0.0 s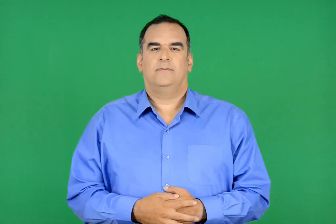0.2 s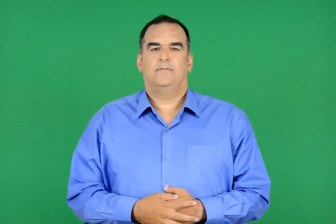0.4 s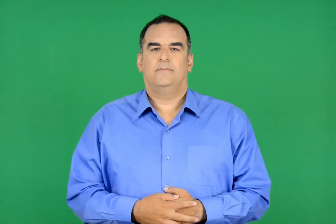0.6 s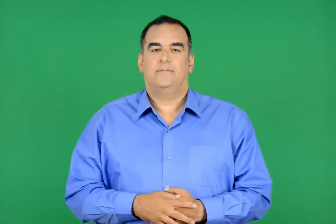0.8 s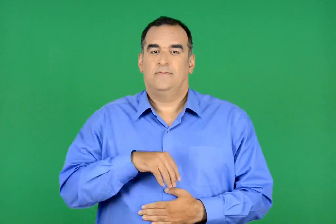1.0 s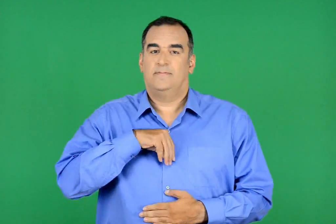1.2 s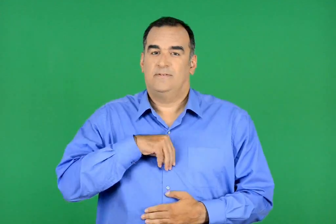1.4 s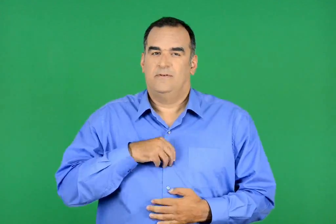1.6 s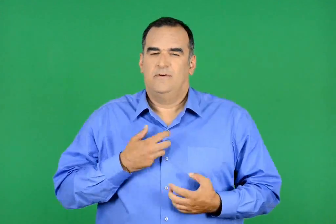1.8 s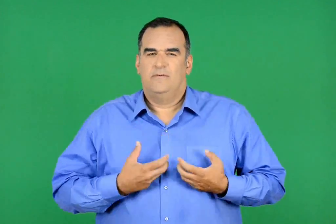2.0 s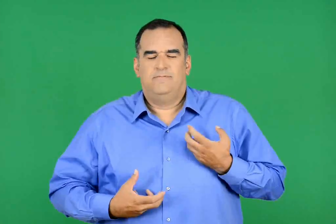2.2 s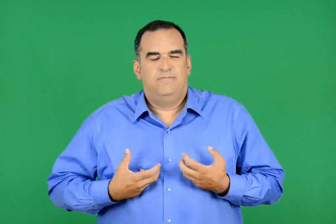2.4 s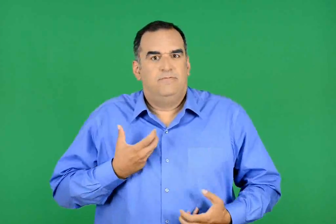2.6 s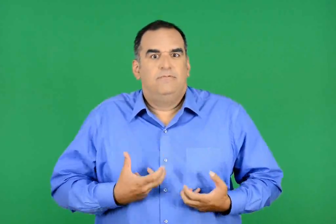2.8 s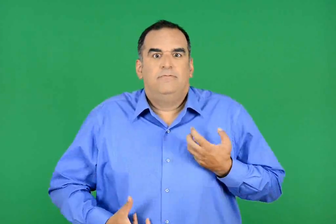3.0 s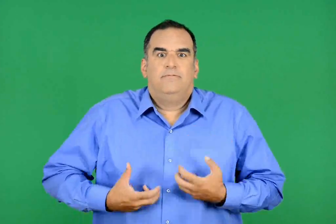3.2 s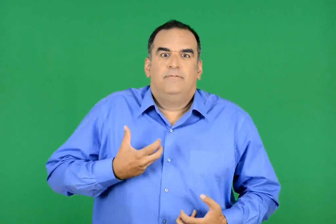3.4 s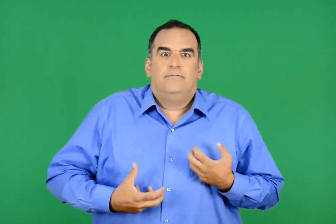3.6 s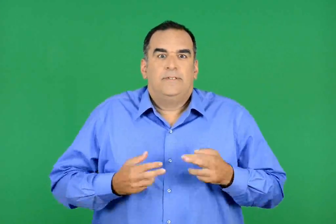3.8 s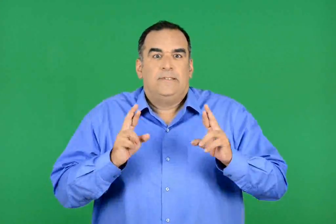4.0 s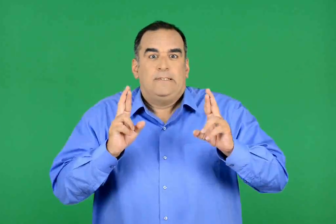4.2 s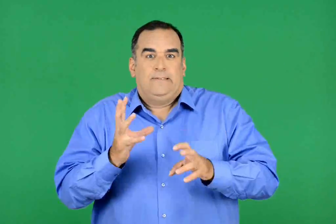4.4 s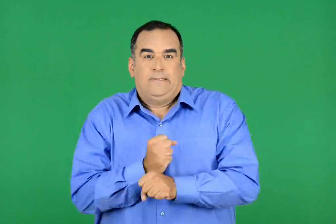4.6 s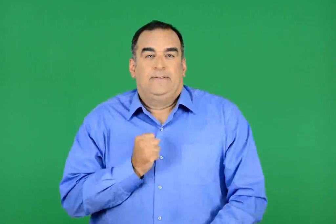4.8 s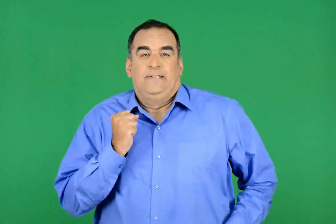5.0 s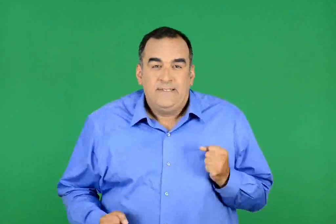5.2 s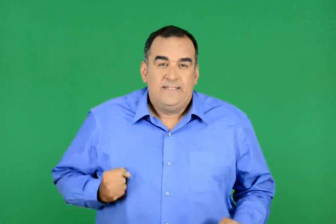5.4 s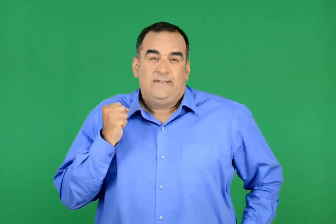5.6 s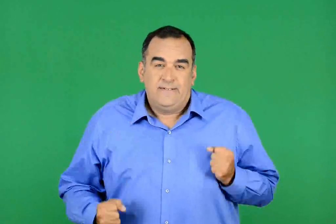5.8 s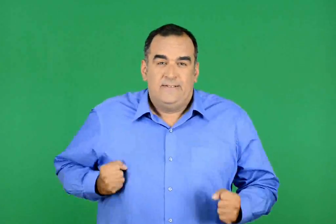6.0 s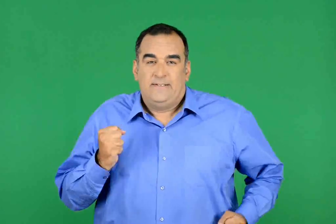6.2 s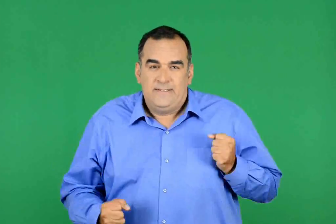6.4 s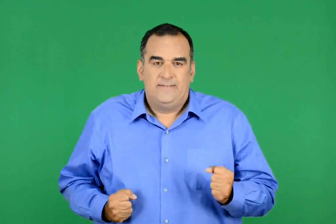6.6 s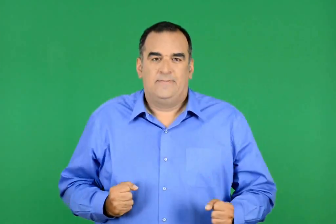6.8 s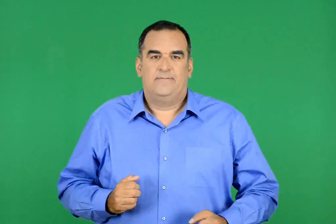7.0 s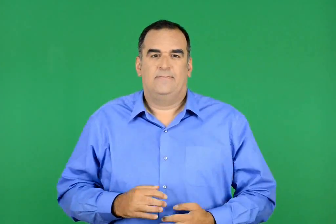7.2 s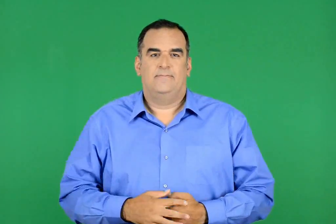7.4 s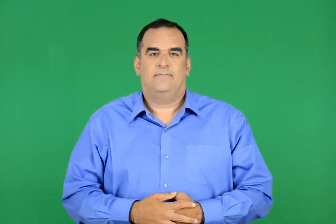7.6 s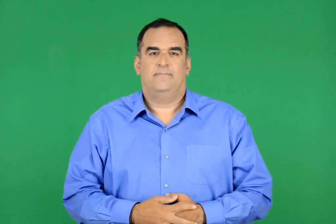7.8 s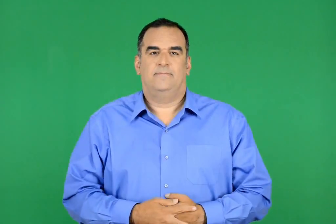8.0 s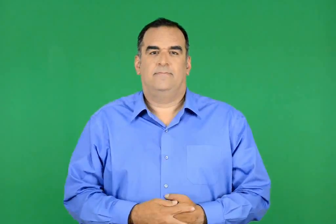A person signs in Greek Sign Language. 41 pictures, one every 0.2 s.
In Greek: η φωτιά , η ελπίδα της νίκης , φούντωσε µέσα του και κόντευε να τον κάψει
